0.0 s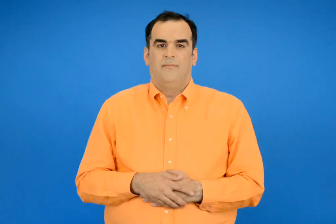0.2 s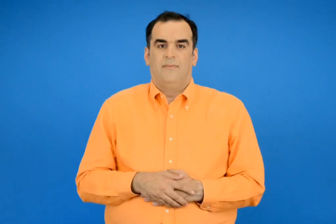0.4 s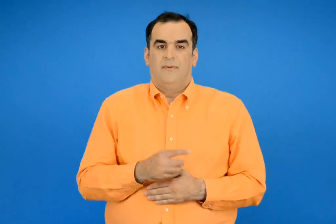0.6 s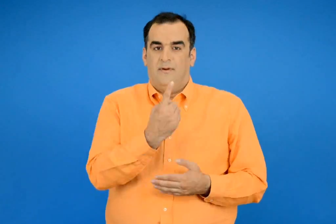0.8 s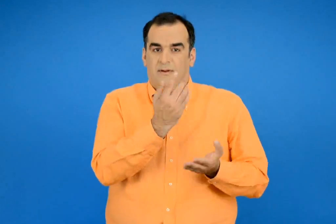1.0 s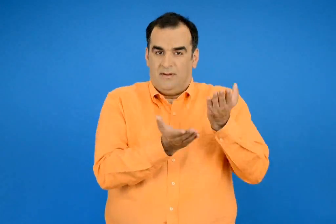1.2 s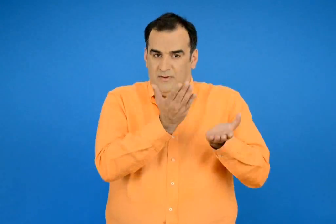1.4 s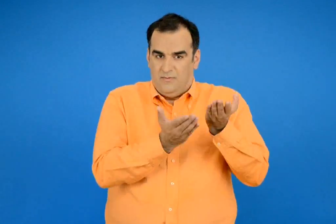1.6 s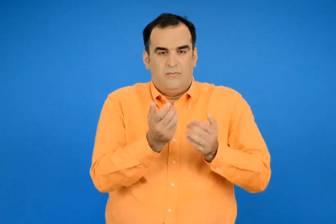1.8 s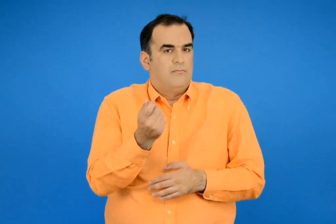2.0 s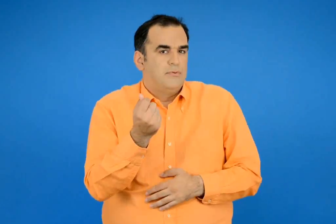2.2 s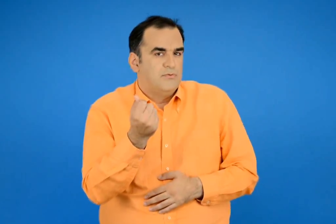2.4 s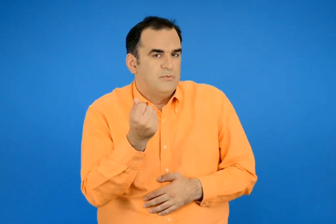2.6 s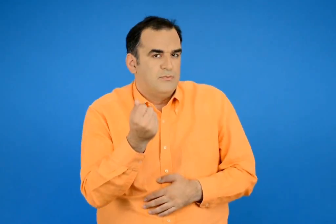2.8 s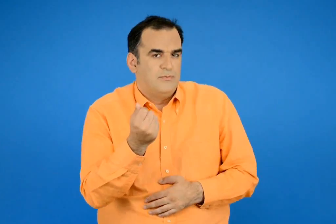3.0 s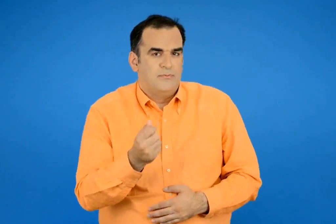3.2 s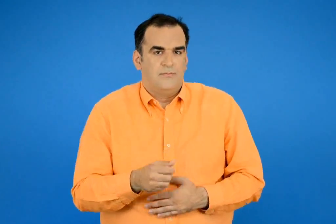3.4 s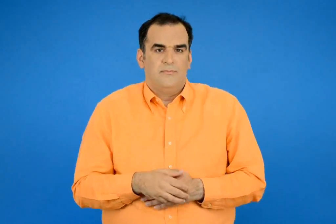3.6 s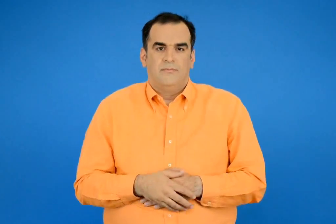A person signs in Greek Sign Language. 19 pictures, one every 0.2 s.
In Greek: ποσό κοστίζει το κιλό
